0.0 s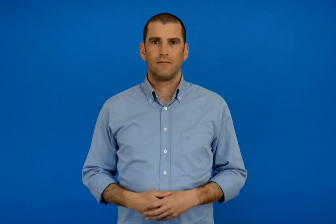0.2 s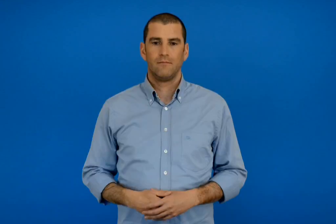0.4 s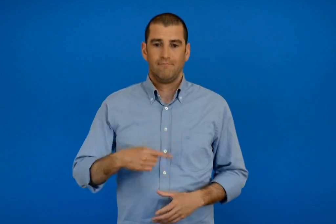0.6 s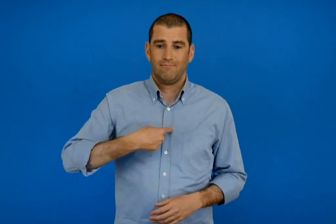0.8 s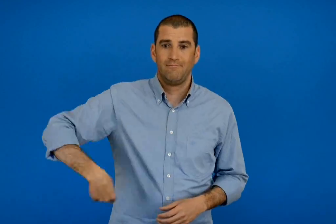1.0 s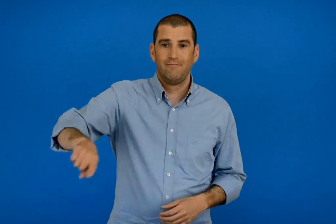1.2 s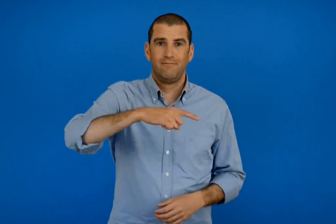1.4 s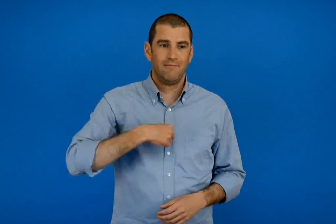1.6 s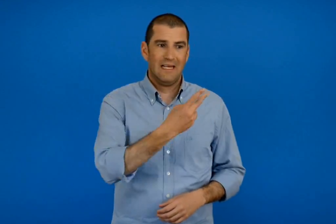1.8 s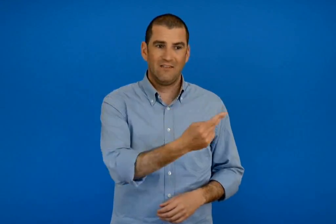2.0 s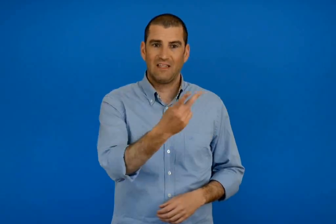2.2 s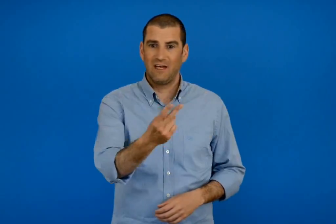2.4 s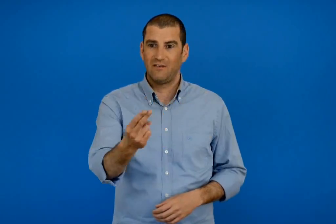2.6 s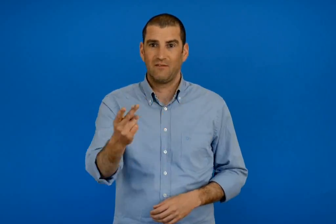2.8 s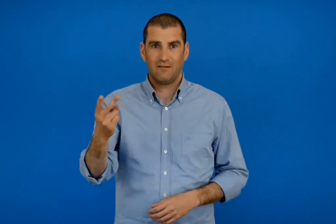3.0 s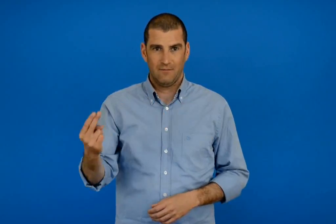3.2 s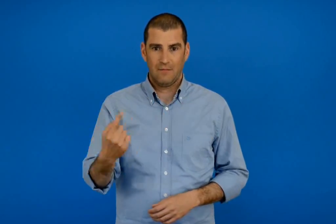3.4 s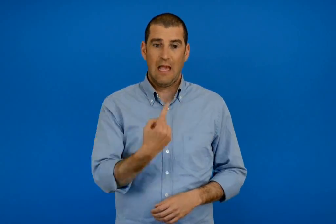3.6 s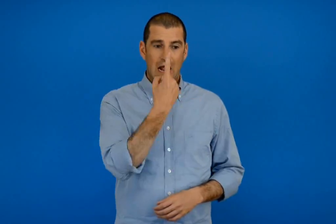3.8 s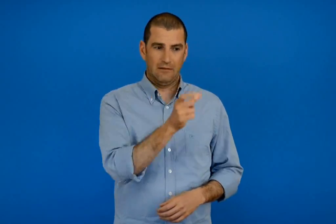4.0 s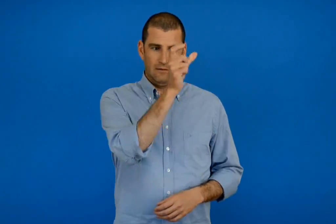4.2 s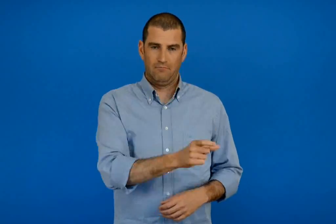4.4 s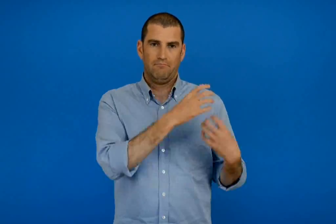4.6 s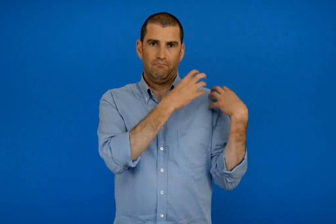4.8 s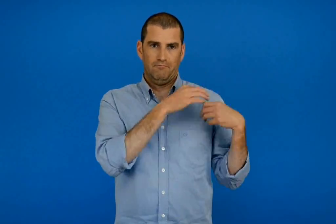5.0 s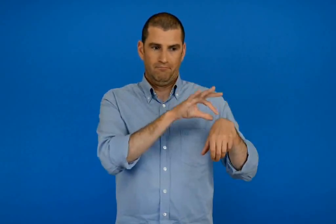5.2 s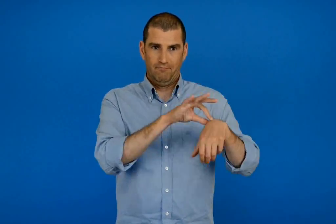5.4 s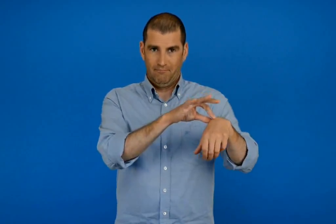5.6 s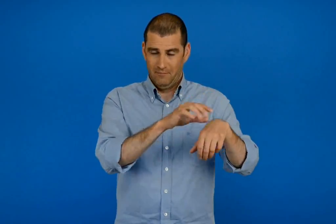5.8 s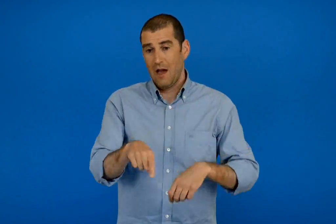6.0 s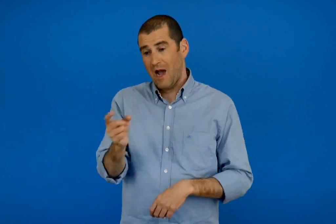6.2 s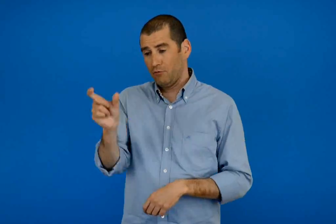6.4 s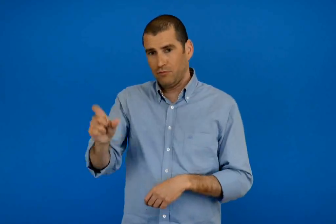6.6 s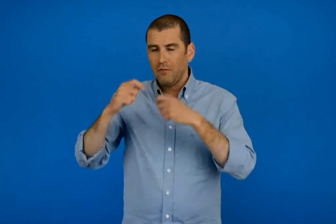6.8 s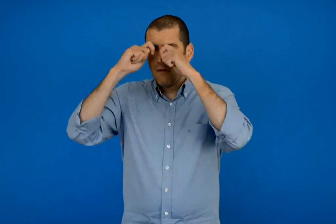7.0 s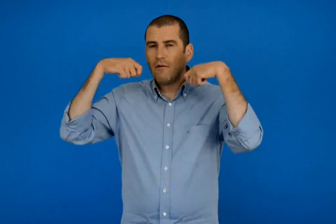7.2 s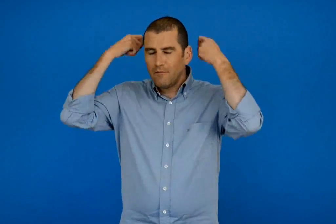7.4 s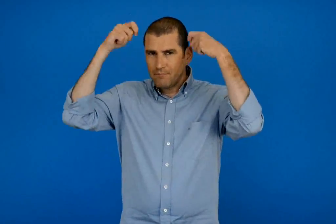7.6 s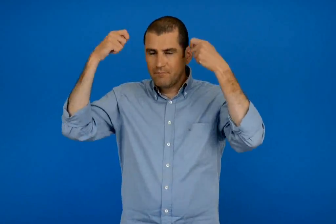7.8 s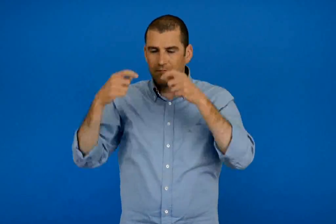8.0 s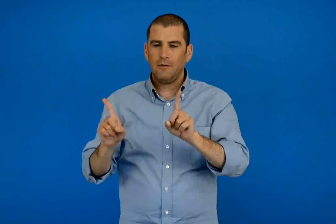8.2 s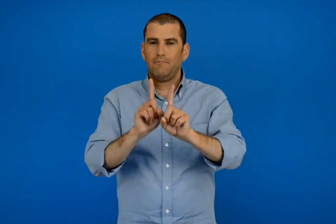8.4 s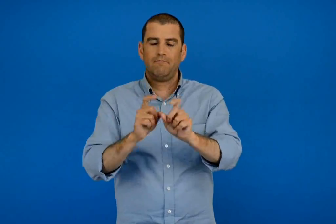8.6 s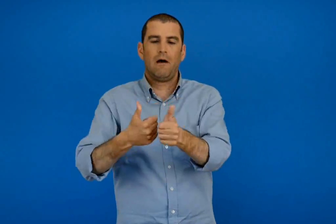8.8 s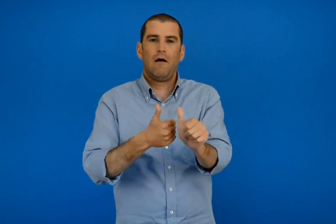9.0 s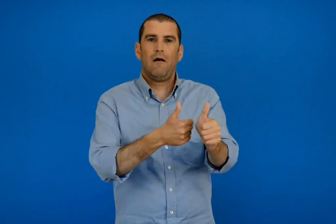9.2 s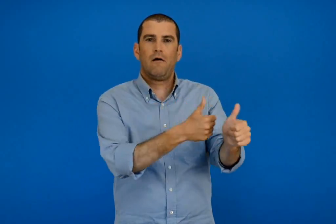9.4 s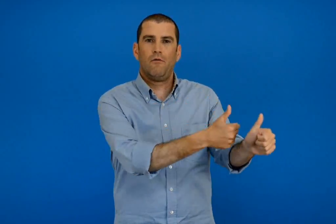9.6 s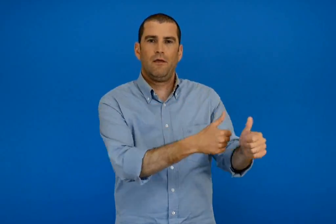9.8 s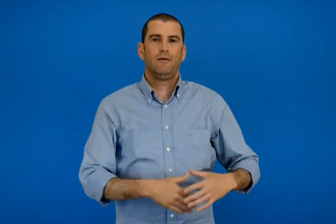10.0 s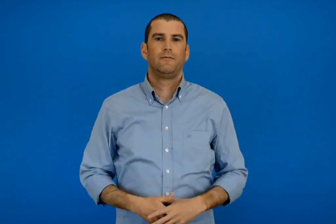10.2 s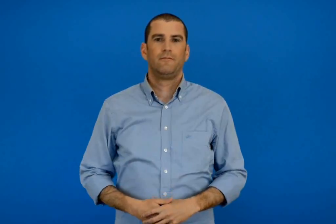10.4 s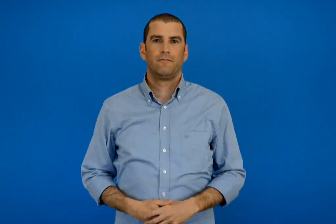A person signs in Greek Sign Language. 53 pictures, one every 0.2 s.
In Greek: γινόμαστε ζευγάρια ο ένας γίνεται οδηγός ο άλλος κλείνει τα µατιά και ακολουθεί
